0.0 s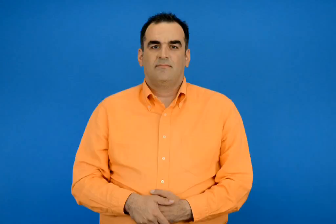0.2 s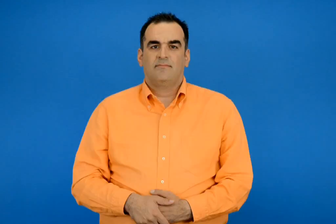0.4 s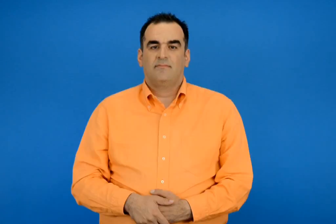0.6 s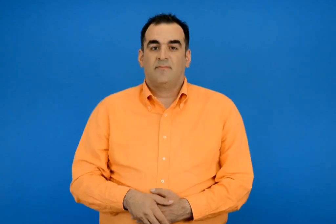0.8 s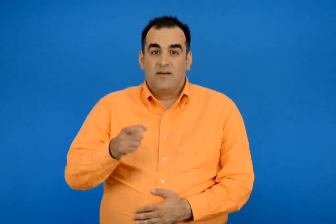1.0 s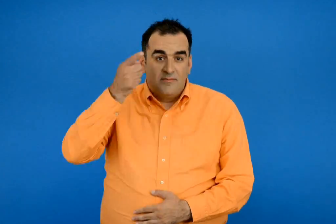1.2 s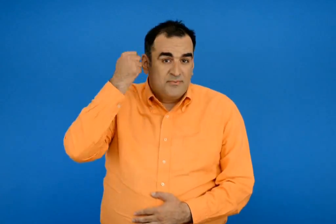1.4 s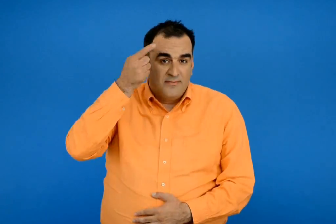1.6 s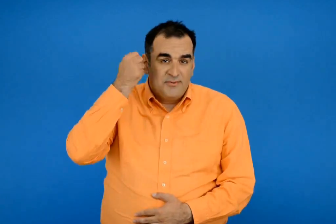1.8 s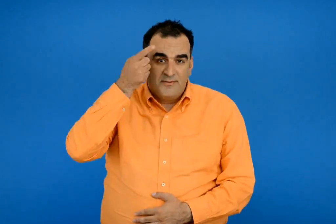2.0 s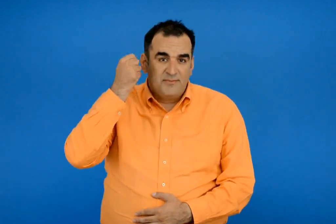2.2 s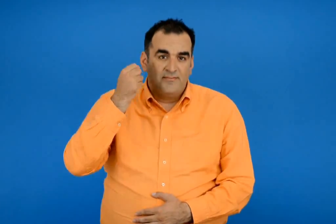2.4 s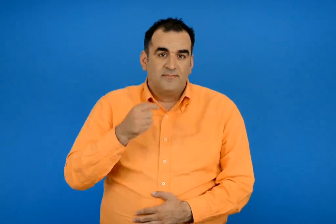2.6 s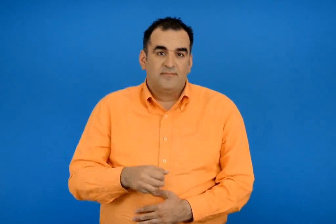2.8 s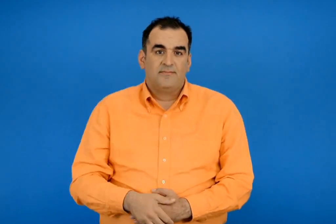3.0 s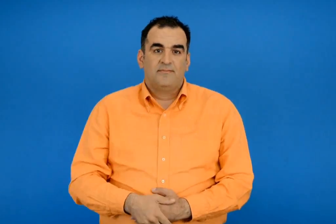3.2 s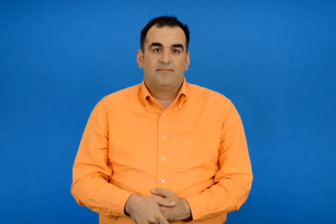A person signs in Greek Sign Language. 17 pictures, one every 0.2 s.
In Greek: κολοκυθιά με τη ρίγανη
